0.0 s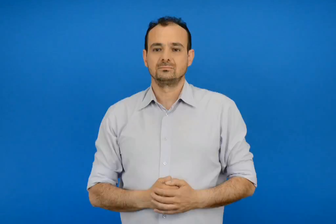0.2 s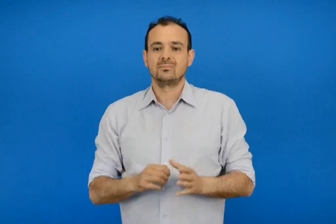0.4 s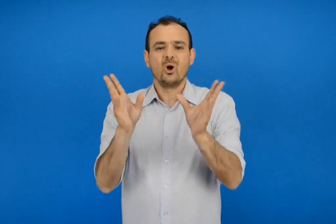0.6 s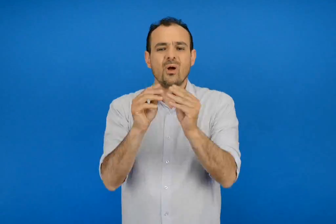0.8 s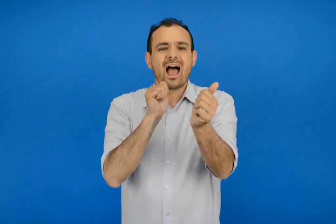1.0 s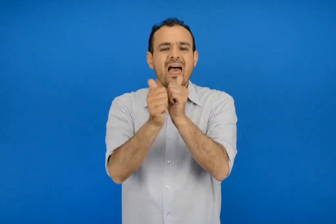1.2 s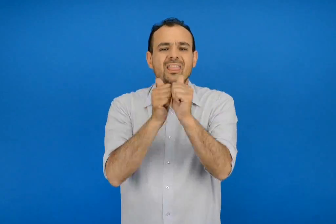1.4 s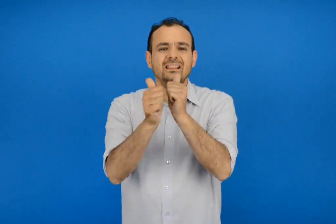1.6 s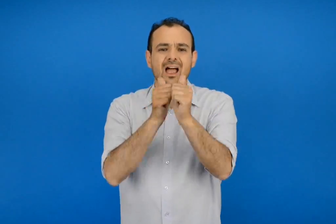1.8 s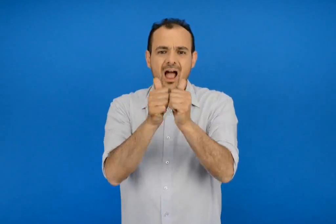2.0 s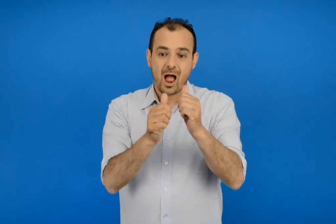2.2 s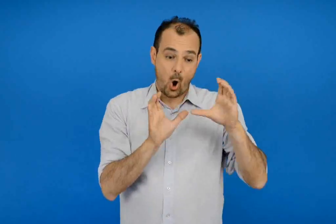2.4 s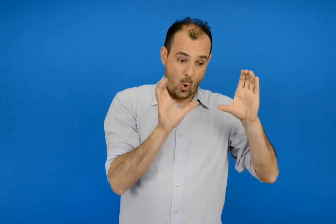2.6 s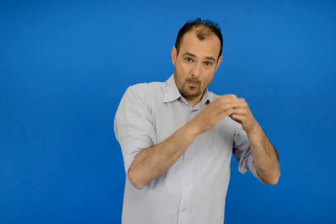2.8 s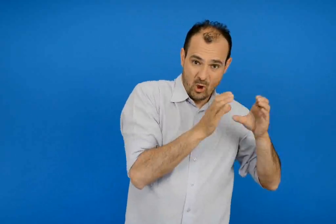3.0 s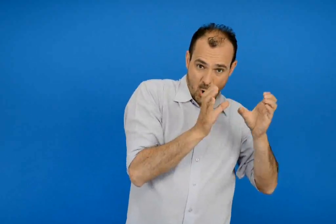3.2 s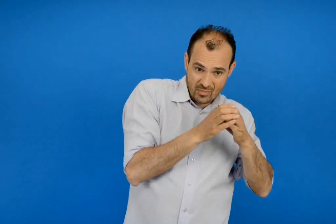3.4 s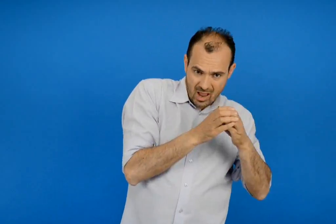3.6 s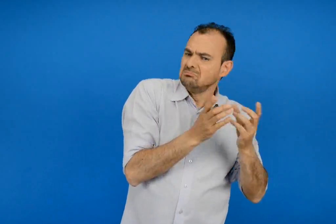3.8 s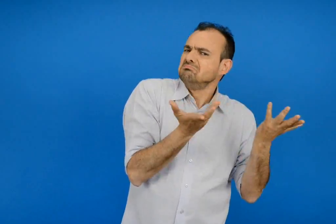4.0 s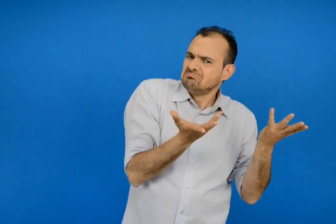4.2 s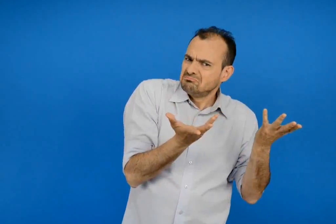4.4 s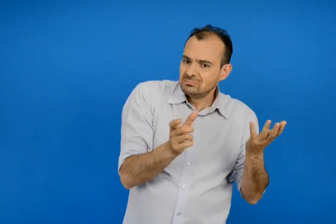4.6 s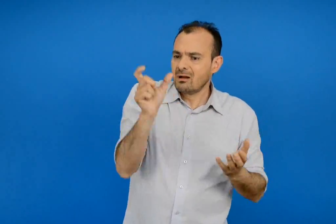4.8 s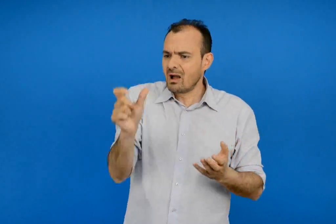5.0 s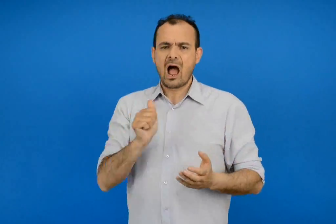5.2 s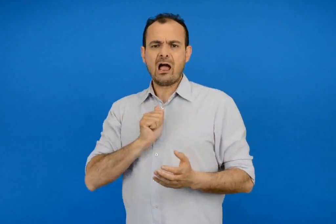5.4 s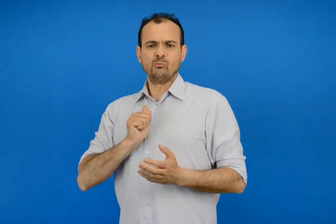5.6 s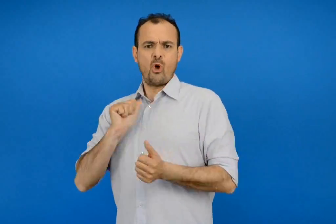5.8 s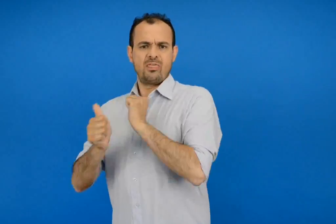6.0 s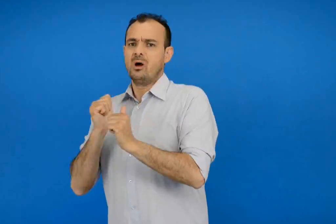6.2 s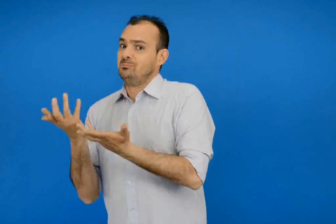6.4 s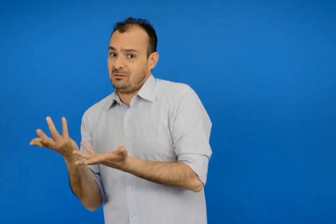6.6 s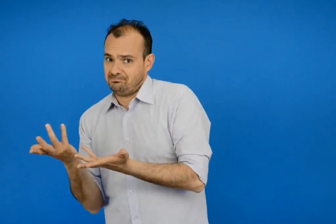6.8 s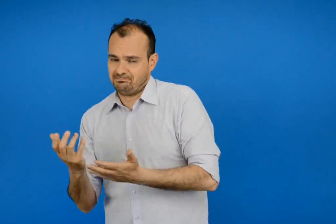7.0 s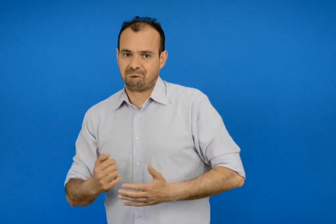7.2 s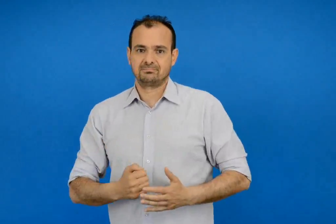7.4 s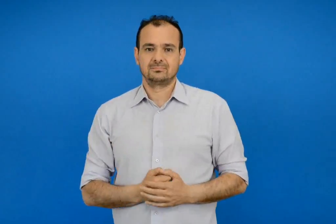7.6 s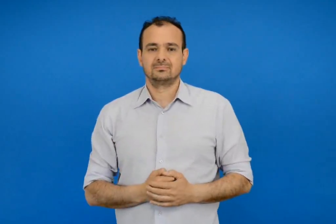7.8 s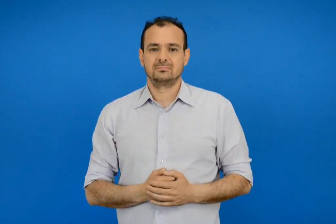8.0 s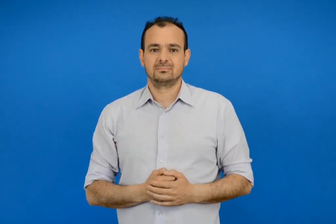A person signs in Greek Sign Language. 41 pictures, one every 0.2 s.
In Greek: ποια από τα παραπάνω αθλήματα είναι ομαδικά και ποια ατομικά ;
